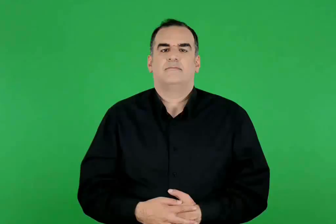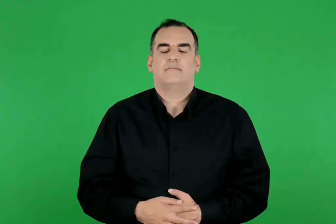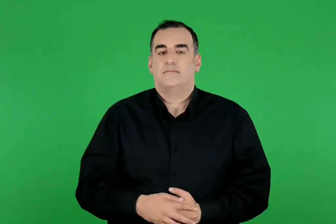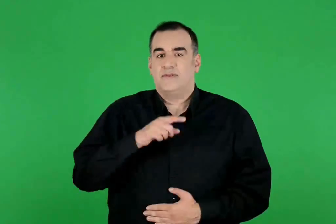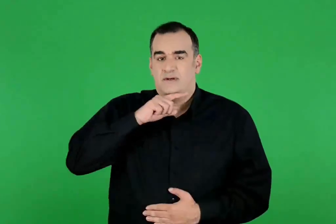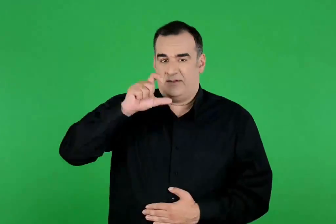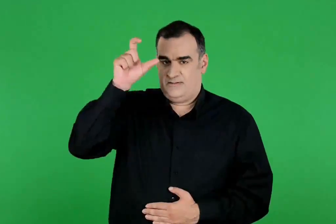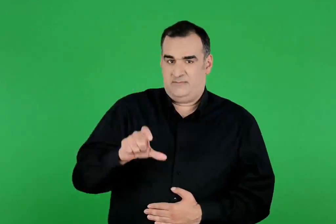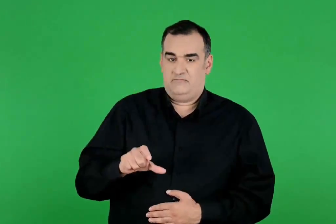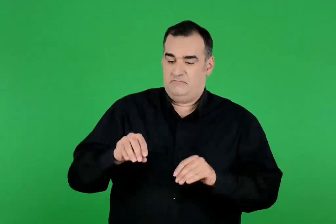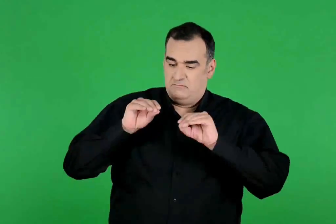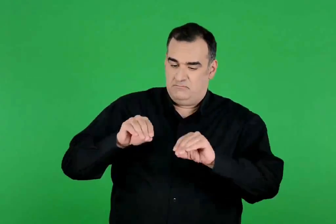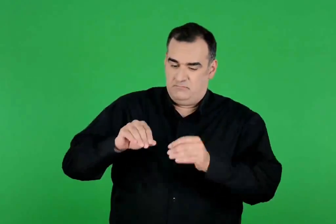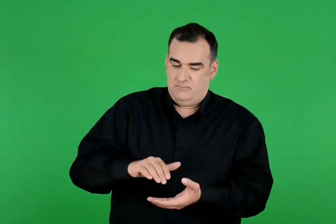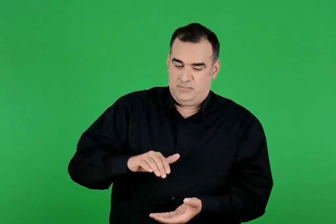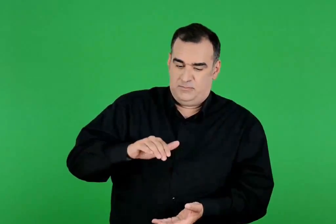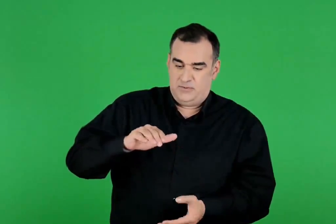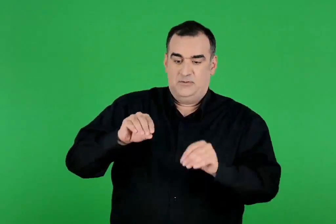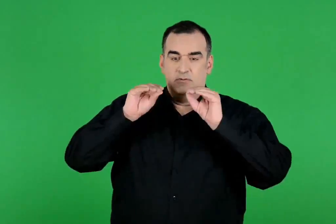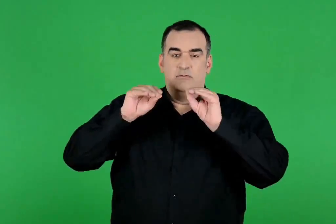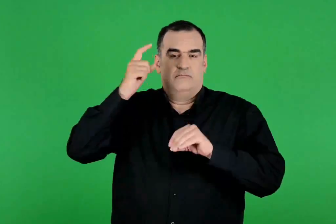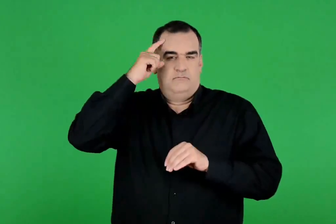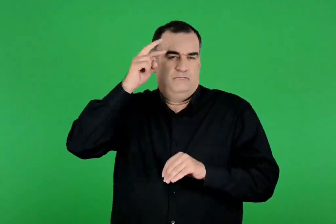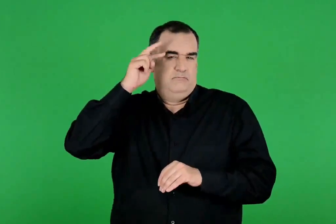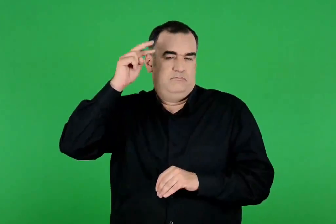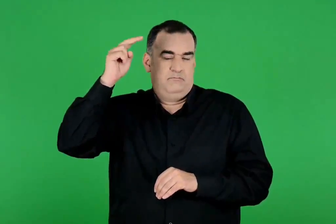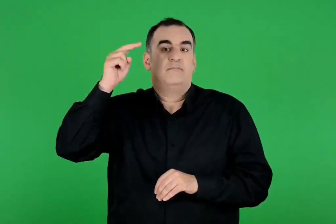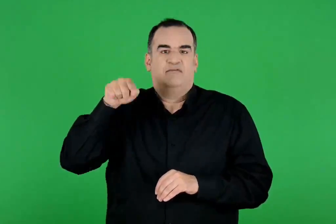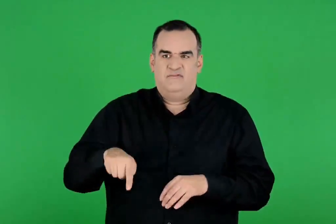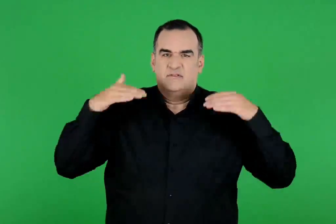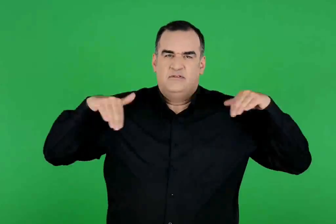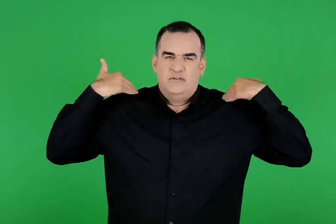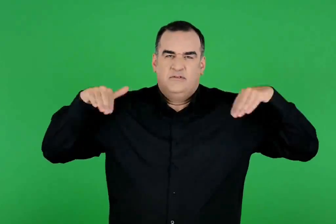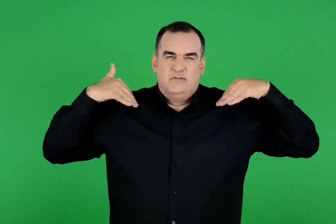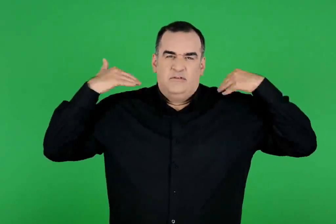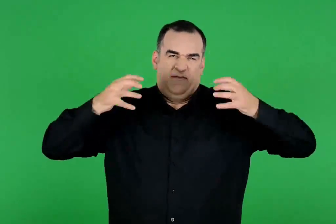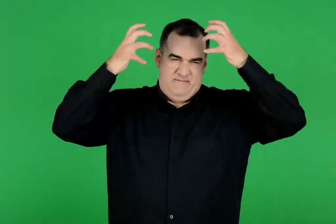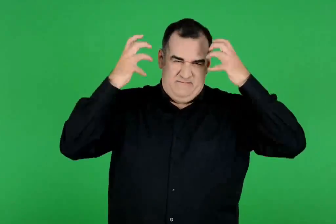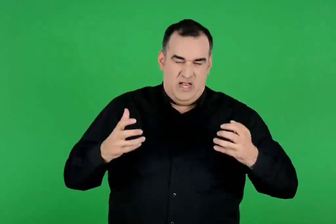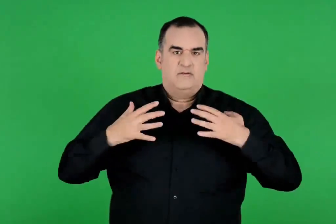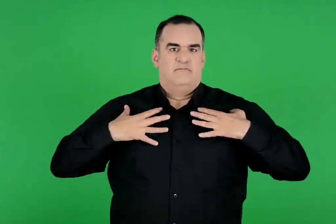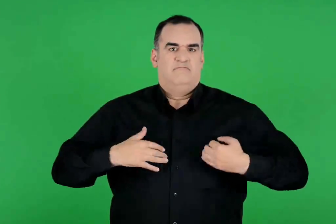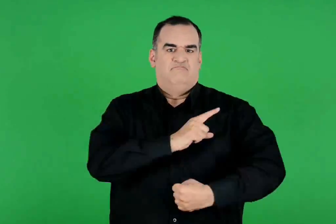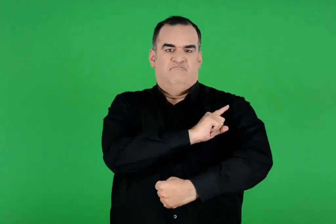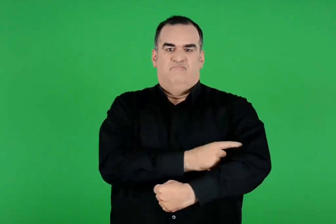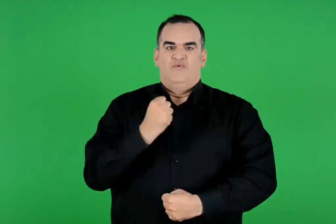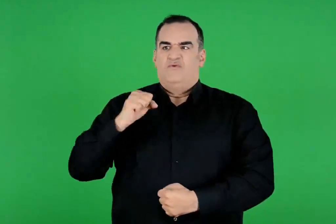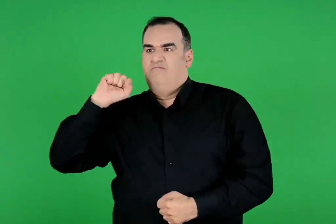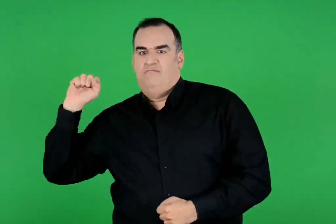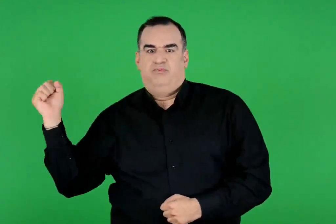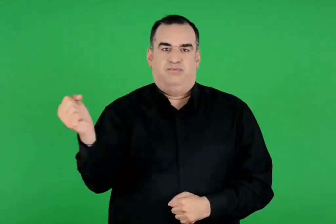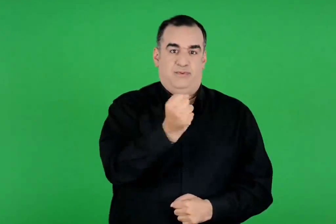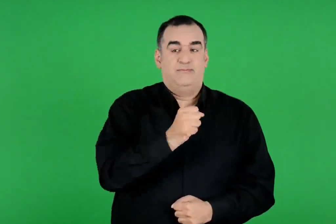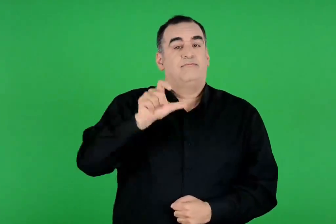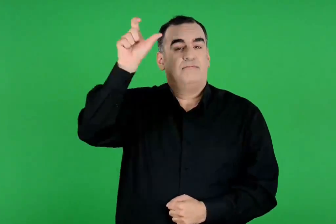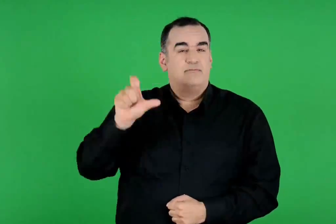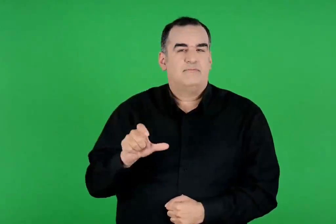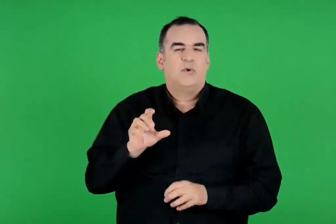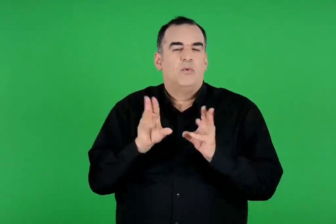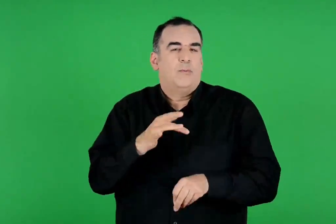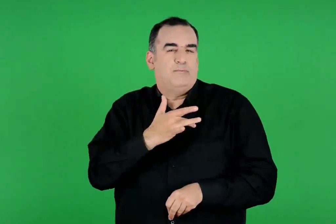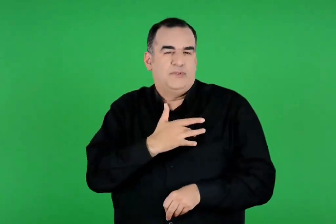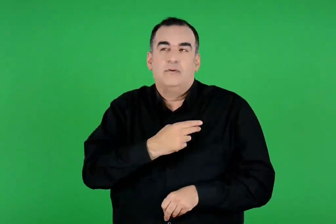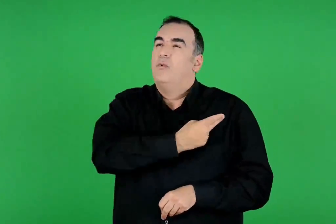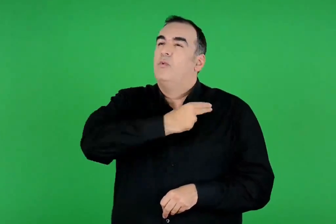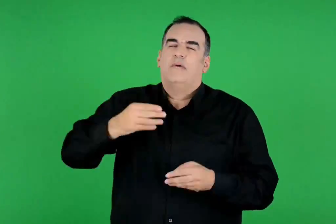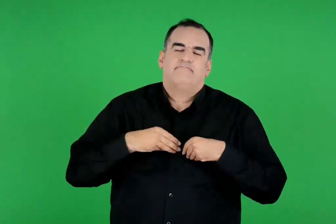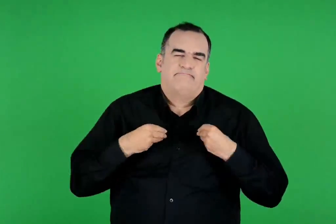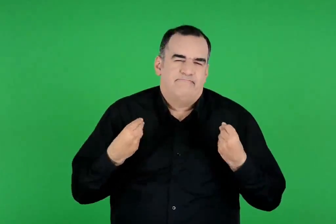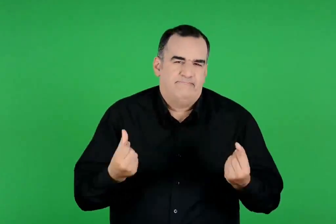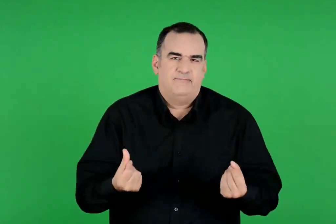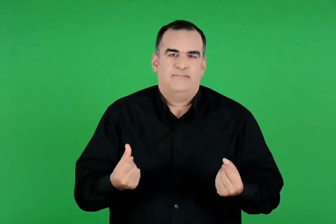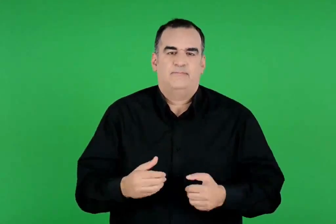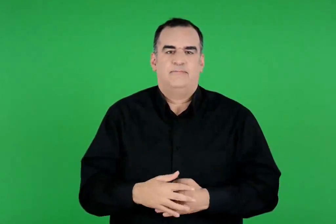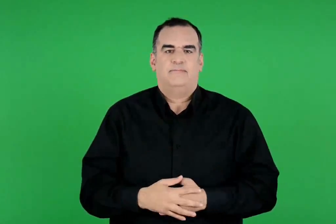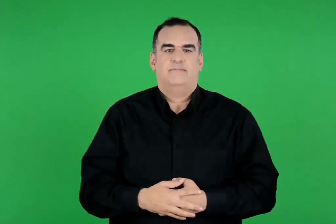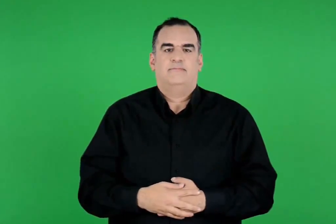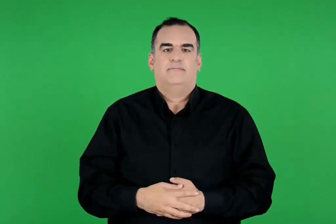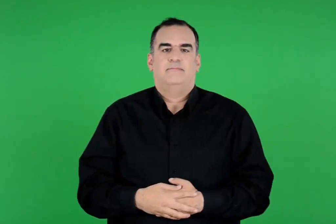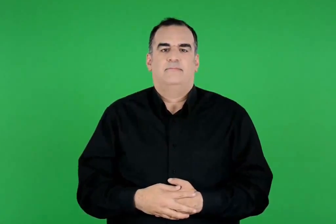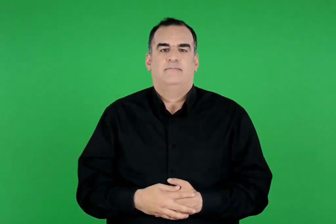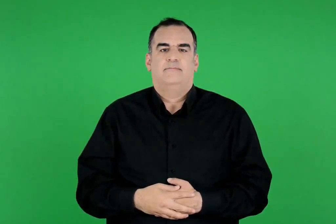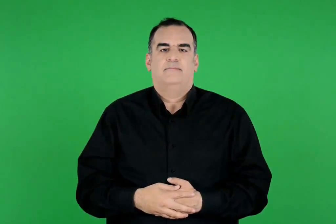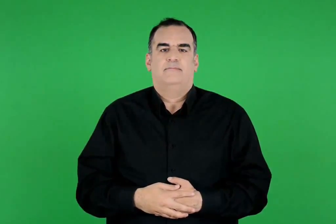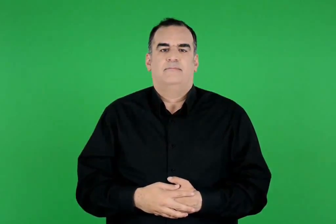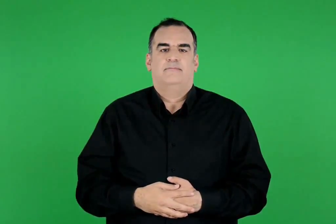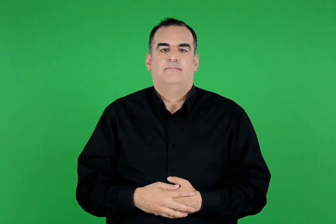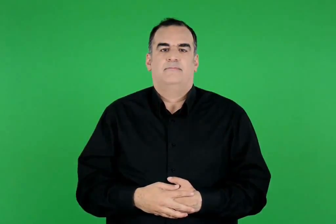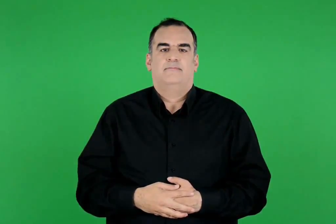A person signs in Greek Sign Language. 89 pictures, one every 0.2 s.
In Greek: και ο ηρακλής , αφού ανατράφηκε και μορφώθηκε , και προπαντός με την επίμονη σωματική άθληση , έφτασε να γίνει ανώτερος από όλους τους άλλους στη σωματική ρώμη και φημισμένος για την ευγένεια της ψυχής
